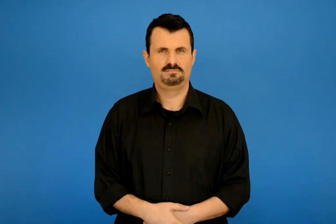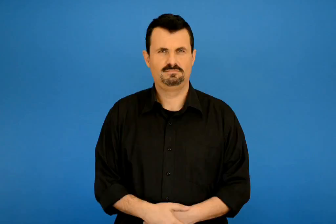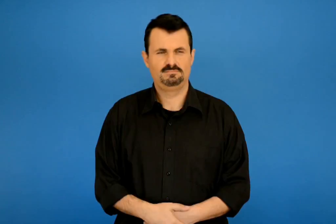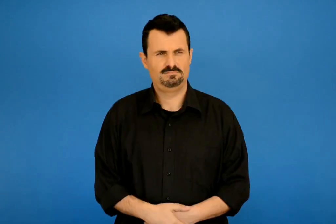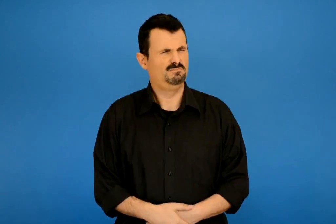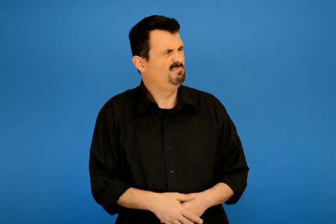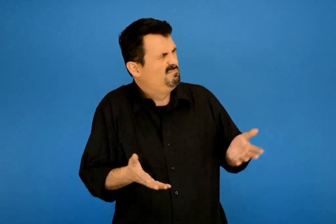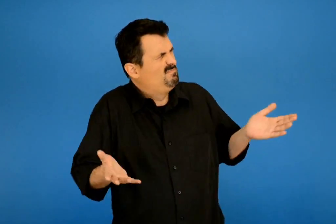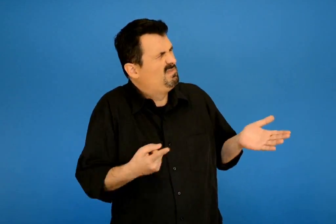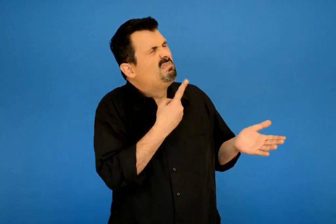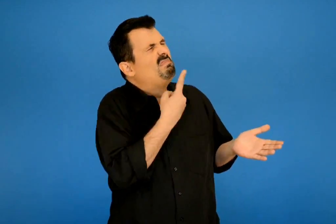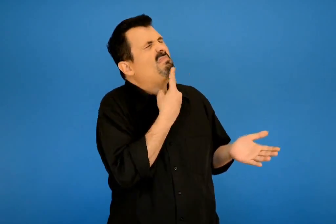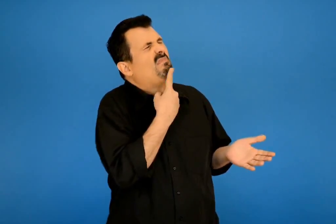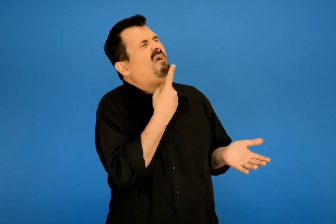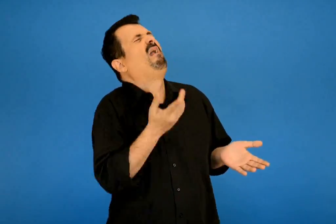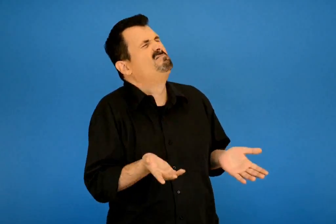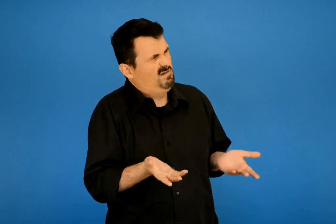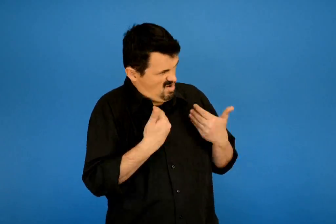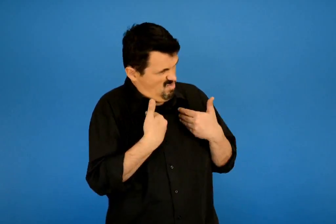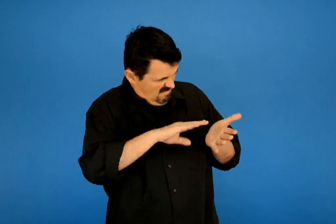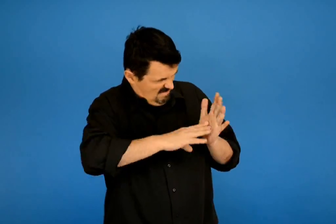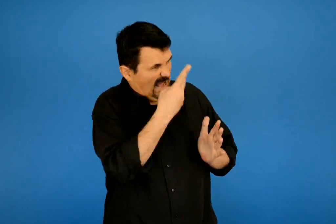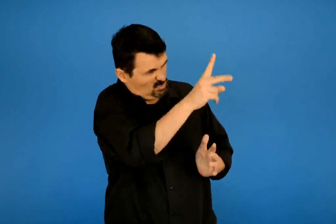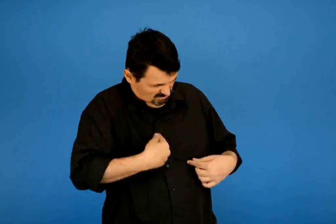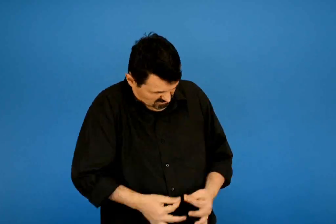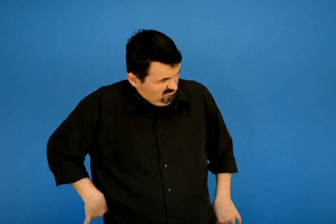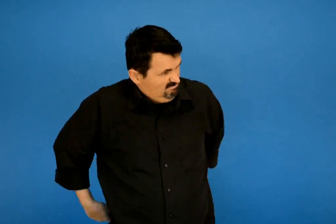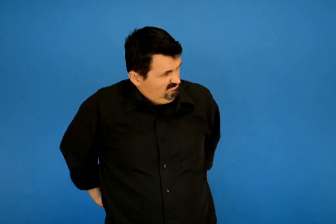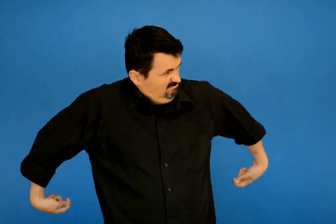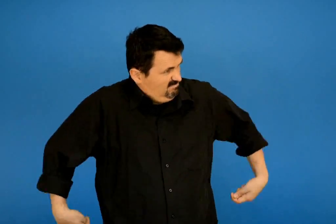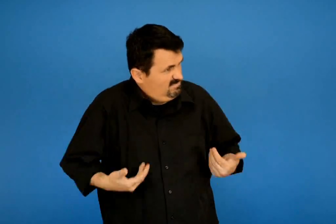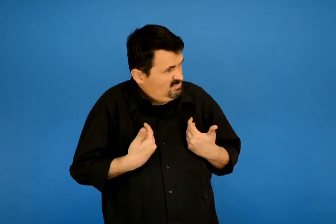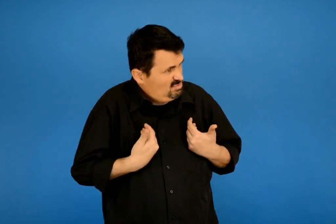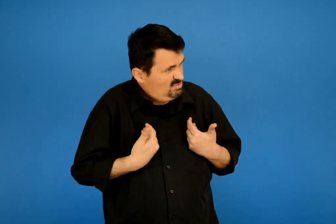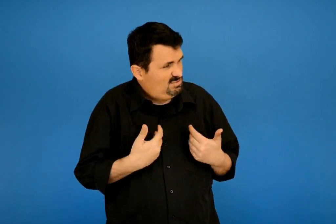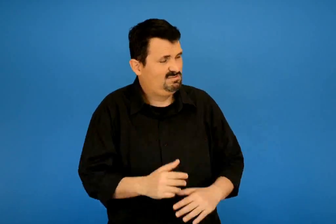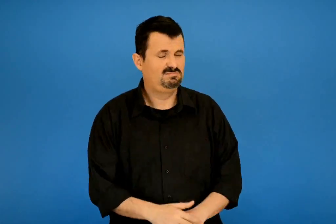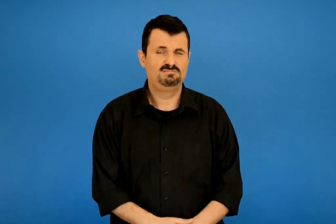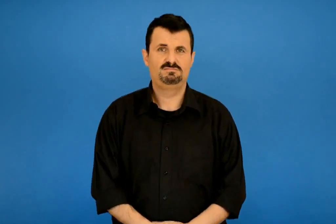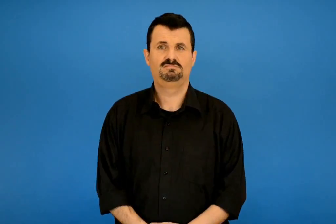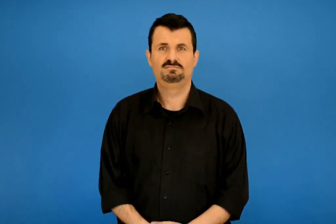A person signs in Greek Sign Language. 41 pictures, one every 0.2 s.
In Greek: τι λες καλέ υπηρέτρια σου είμαι ; λέει εκείνη
